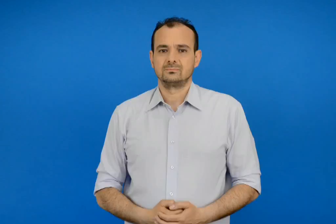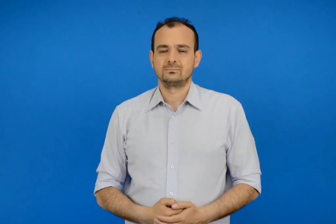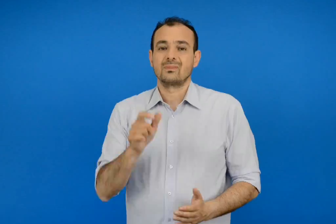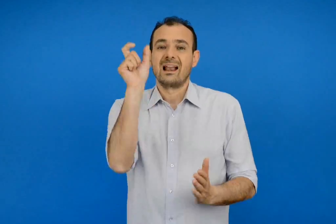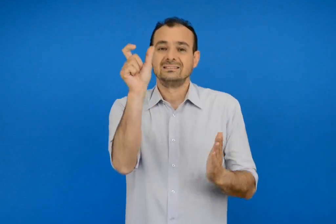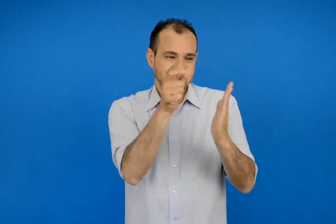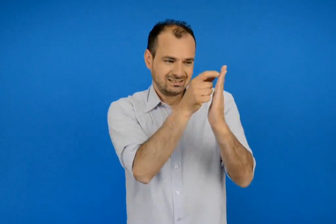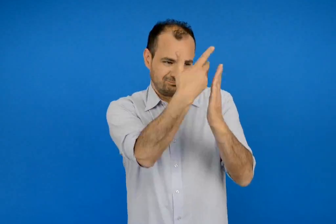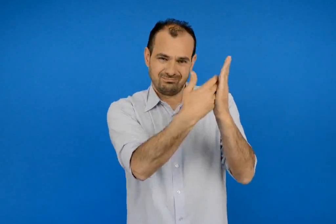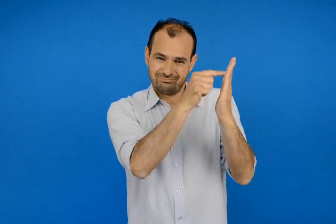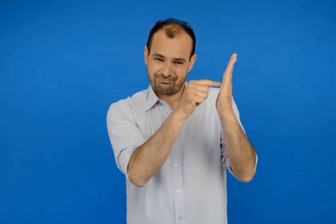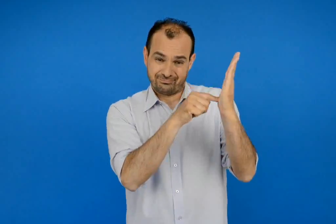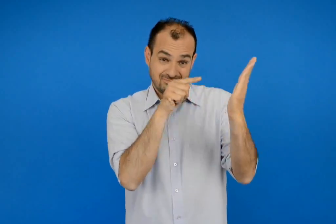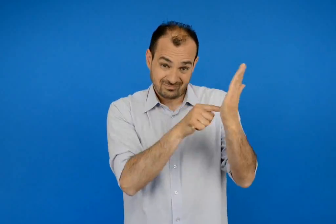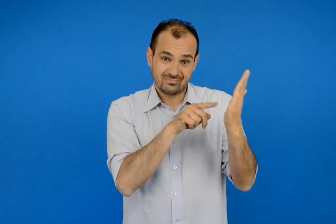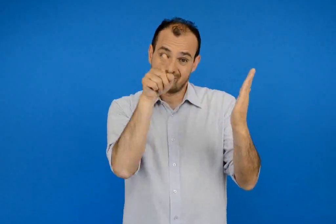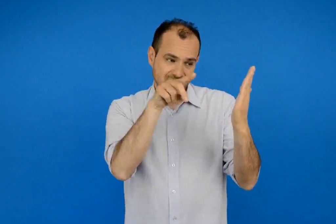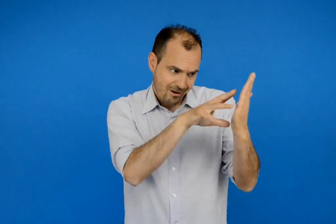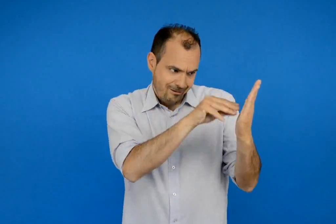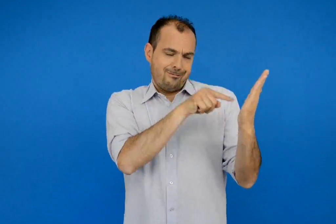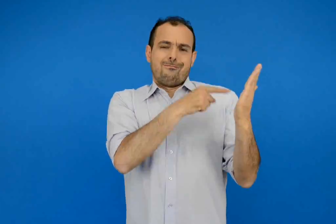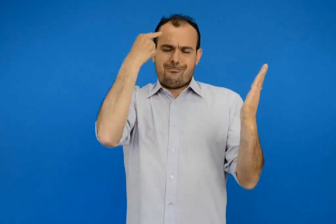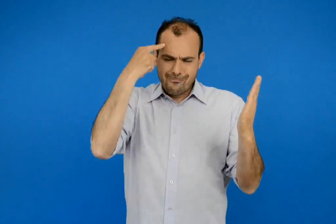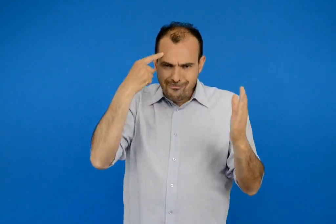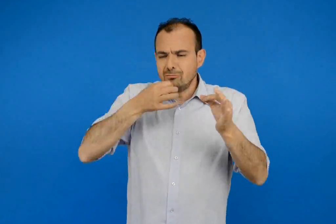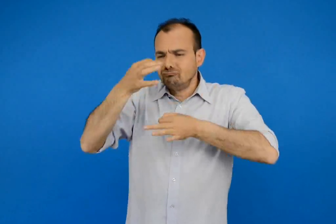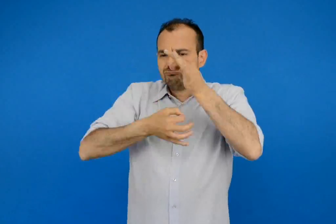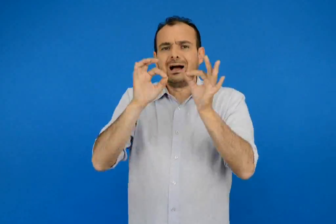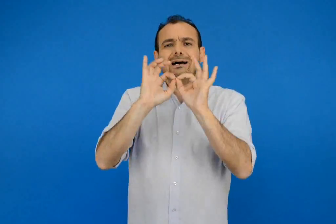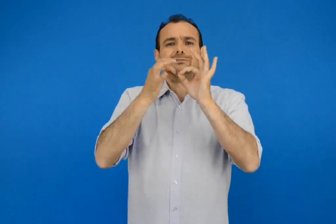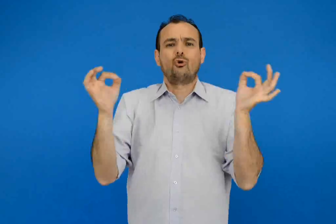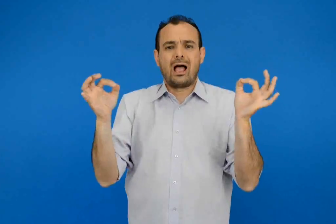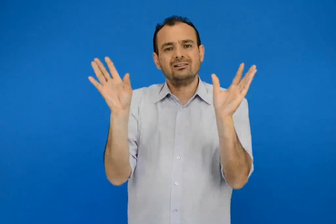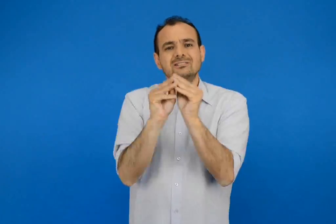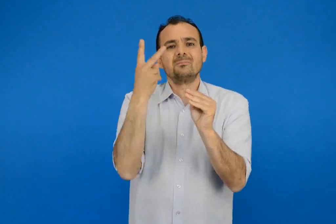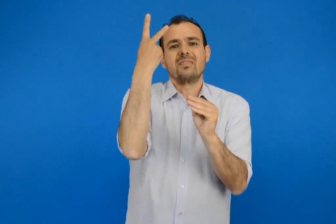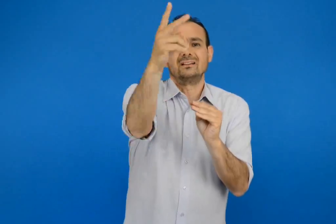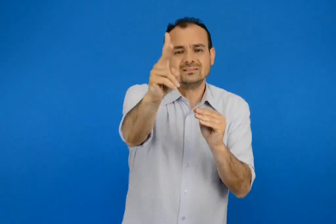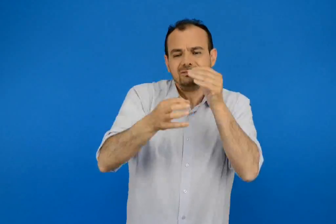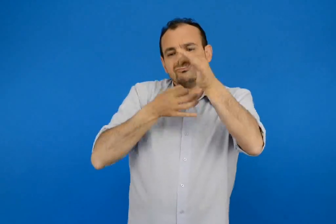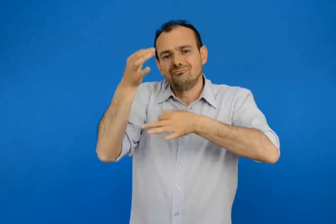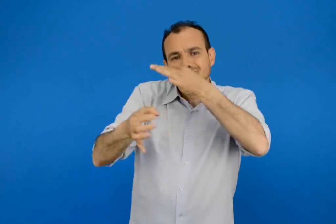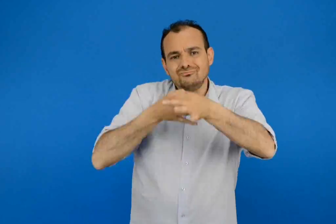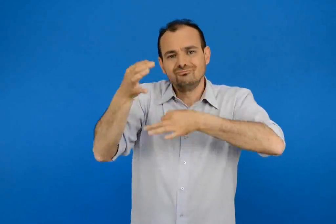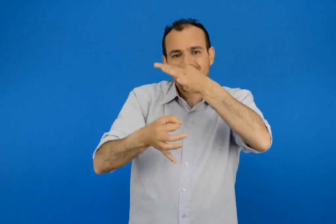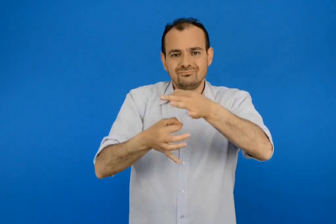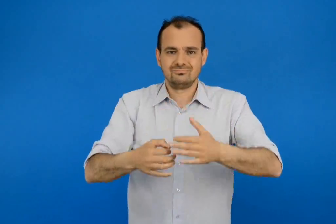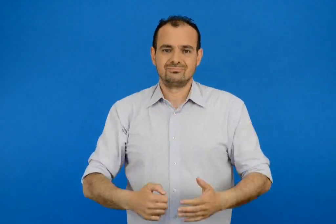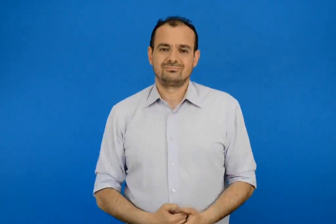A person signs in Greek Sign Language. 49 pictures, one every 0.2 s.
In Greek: με τις λέξεις αυτές διηγήσου μια ιστορία στους συμμαθητές σου
